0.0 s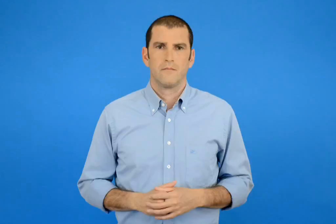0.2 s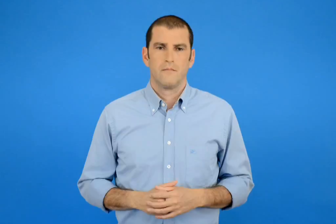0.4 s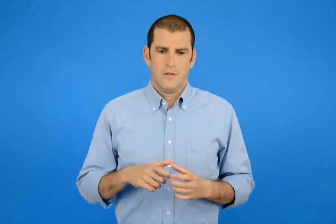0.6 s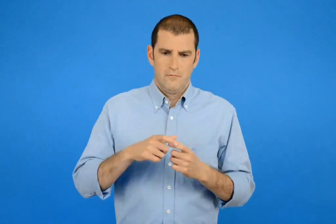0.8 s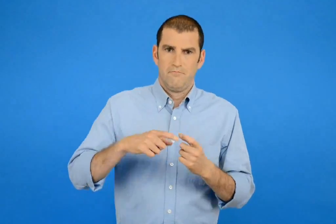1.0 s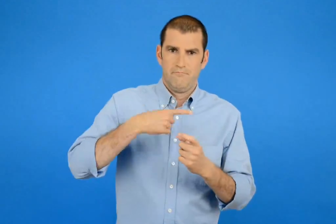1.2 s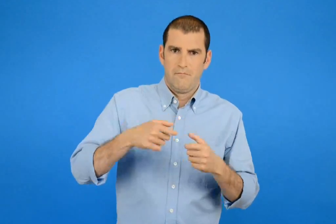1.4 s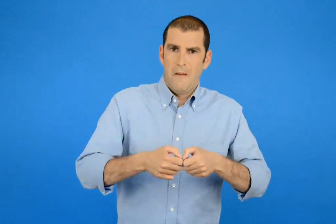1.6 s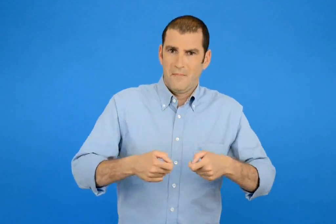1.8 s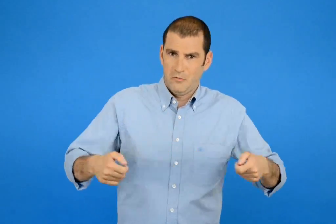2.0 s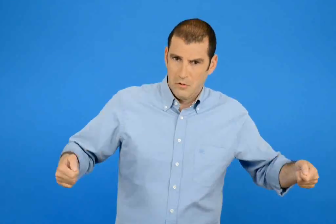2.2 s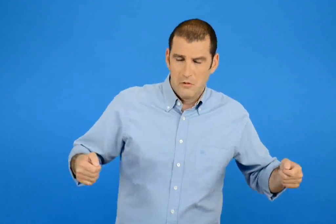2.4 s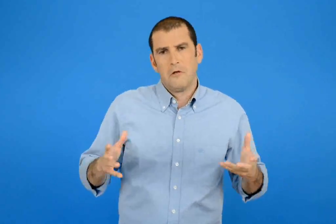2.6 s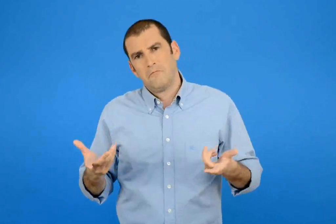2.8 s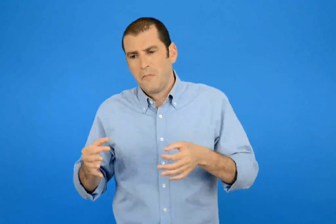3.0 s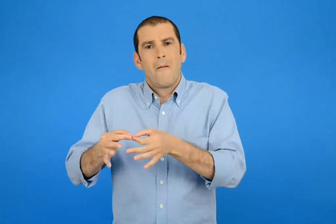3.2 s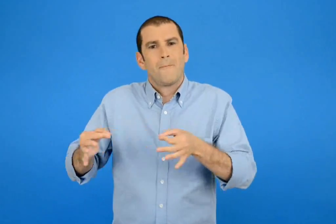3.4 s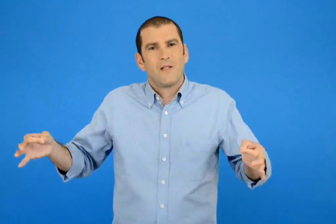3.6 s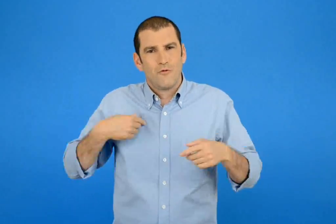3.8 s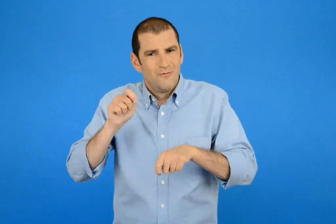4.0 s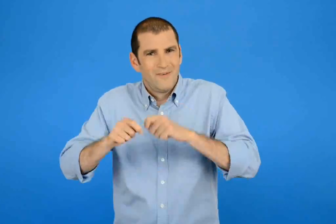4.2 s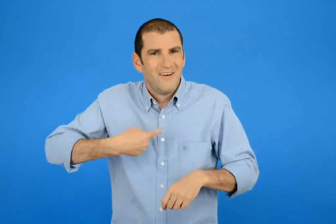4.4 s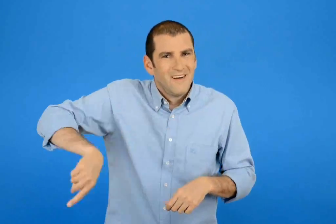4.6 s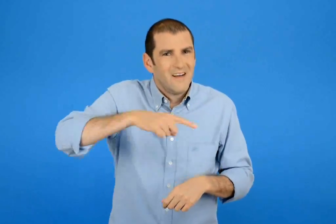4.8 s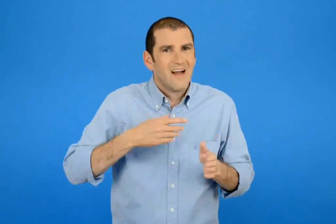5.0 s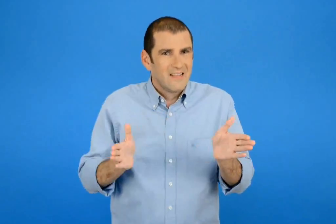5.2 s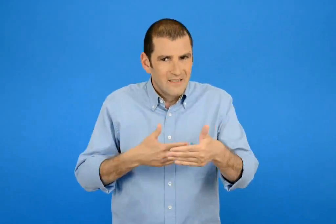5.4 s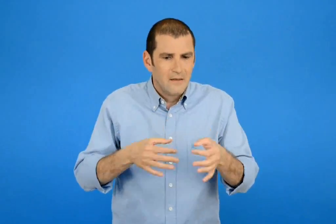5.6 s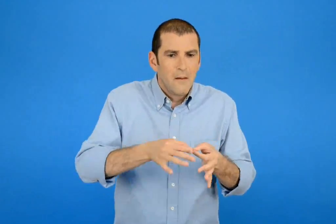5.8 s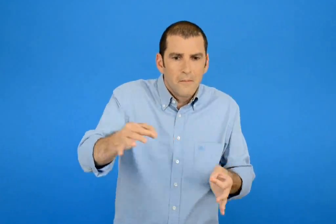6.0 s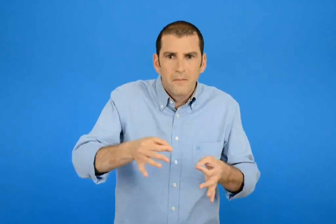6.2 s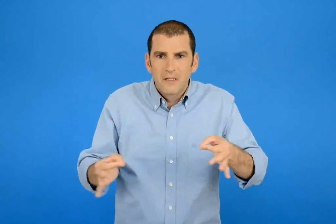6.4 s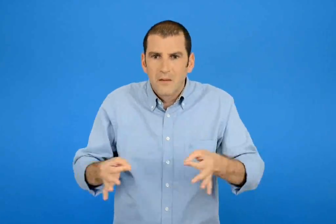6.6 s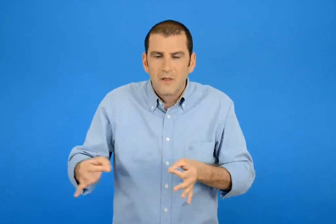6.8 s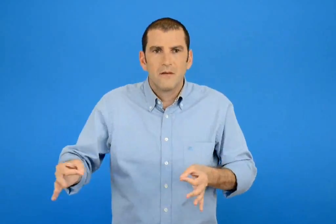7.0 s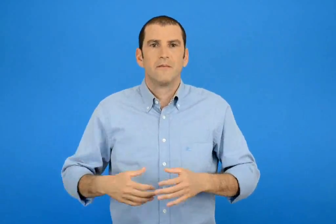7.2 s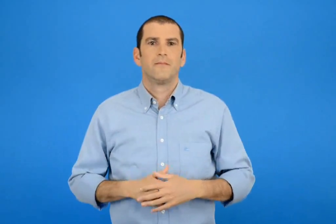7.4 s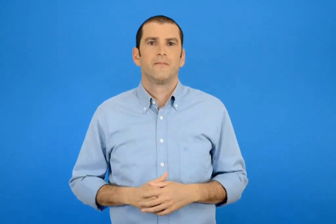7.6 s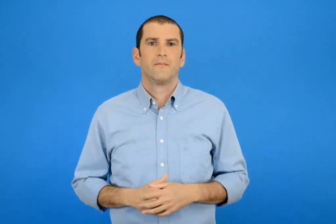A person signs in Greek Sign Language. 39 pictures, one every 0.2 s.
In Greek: με τη μεζούρα η το μέτρο που φτιάξαμε στην τάξη μετράμε
